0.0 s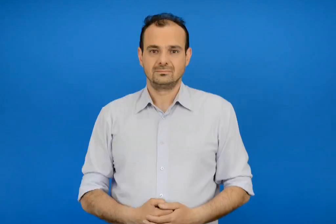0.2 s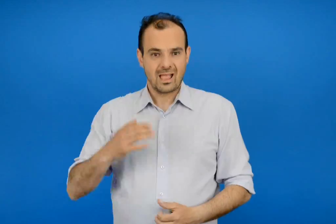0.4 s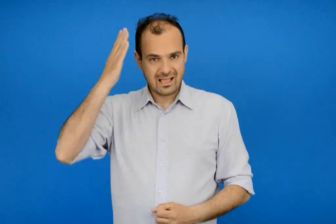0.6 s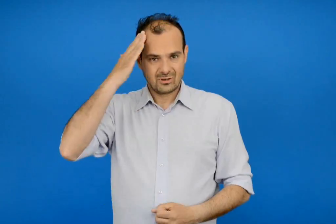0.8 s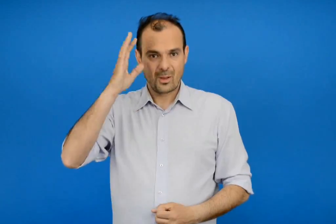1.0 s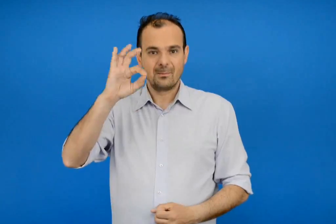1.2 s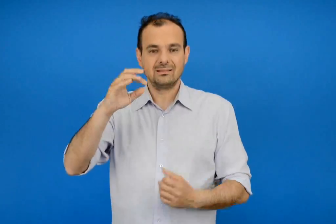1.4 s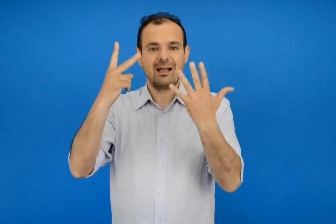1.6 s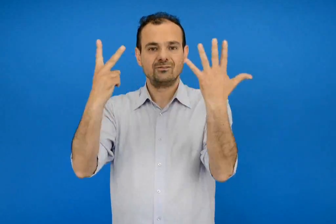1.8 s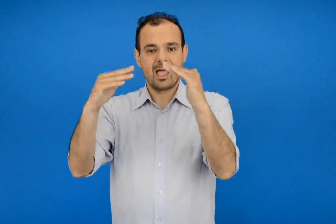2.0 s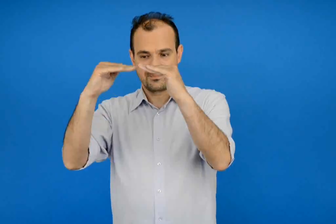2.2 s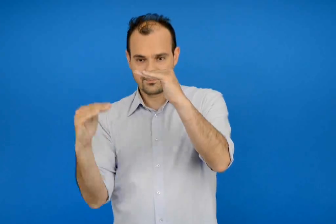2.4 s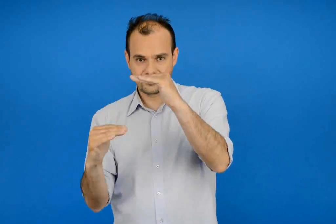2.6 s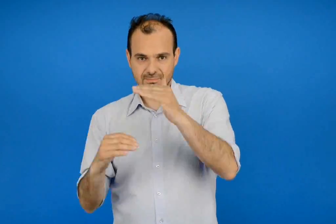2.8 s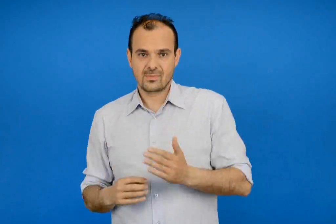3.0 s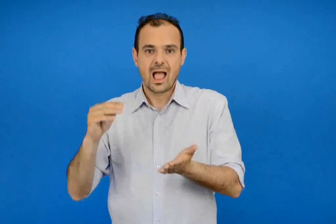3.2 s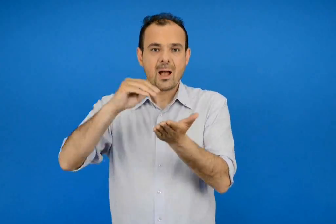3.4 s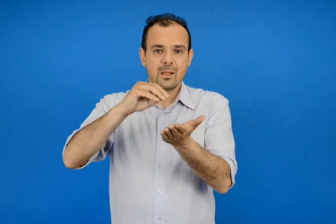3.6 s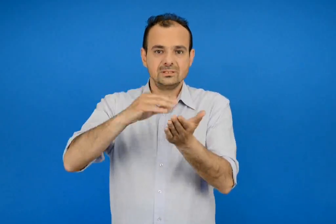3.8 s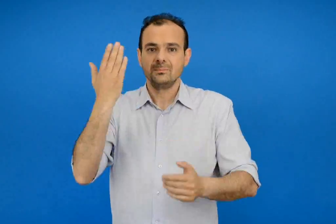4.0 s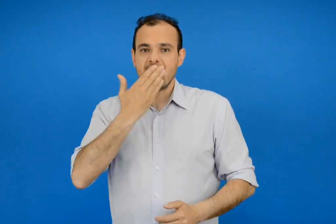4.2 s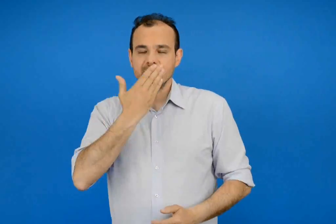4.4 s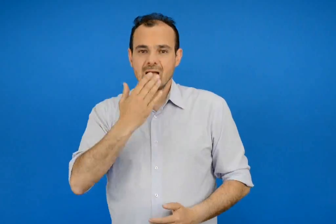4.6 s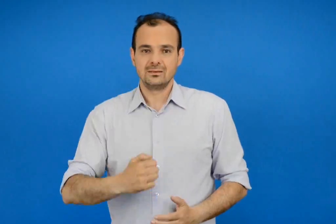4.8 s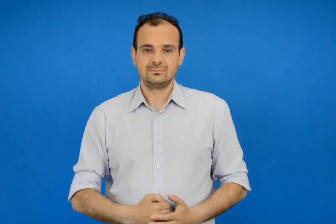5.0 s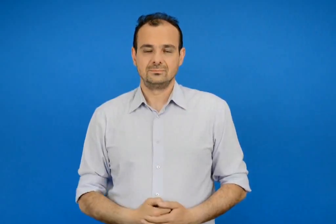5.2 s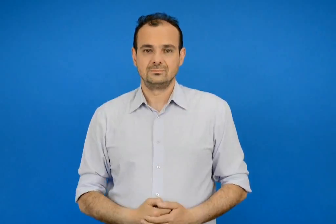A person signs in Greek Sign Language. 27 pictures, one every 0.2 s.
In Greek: κεφάλαιο 57ο επαναληπτικό μάθημα
